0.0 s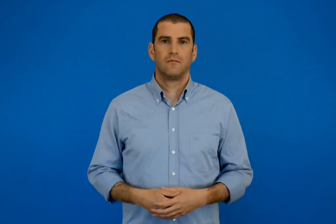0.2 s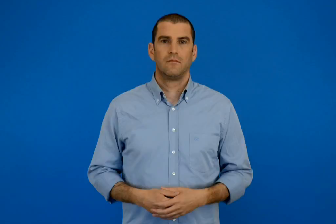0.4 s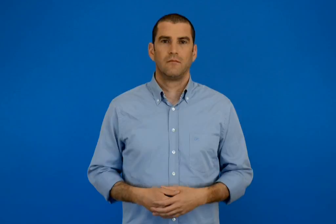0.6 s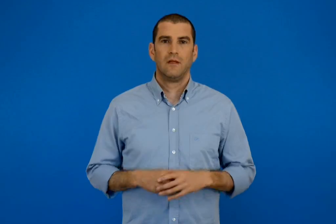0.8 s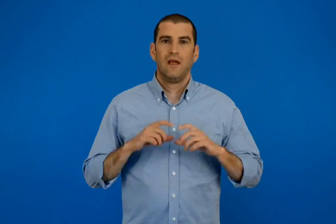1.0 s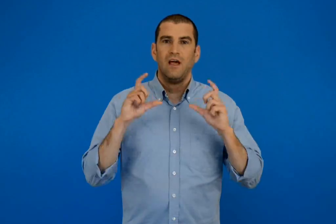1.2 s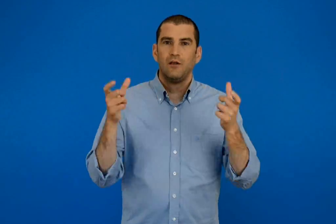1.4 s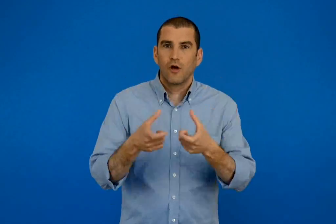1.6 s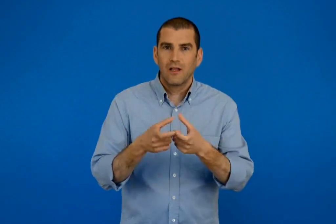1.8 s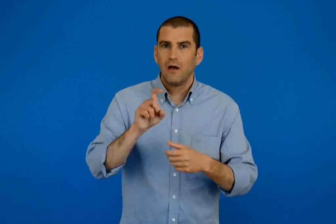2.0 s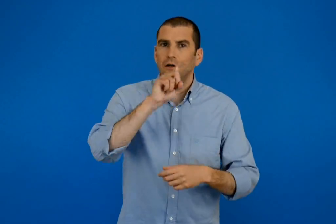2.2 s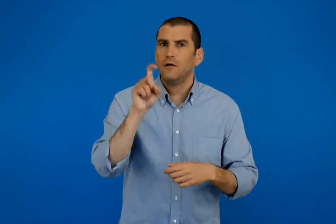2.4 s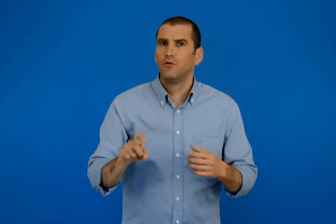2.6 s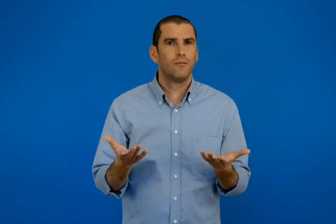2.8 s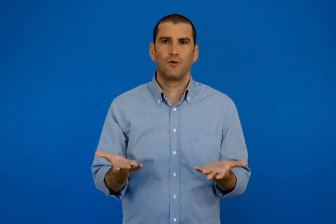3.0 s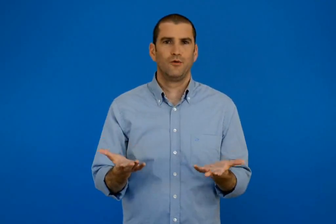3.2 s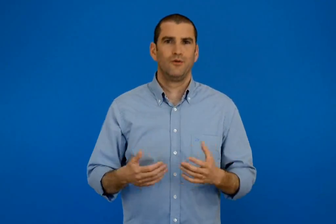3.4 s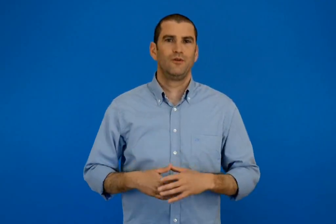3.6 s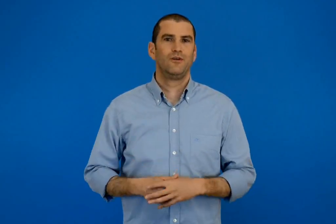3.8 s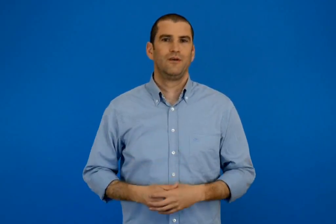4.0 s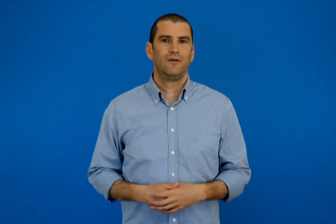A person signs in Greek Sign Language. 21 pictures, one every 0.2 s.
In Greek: πως ζούμε στην οικογένεια ;
